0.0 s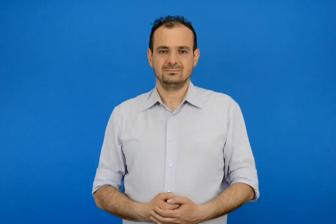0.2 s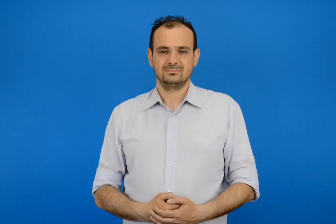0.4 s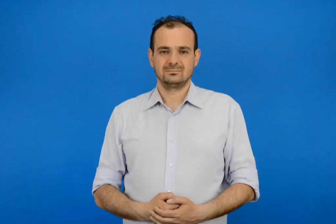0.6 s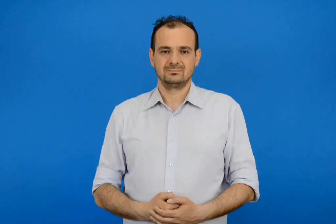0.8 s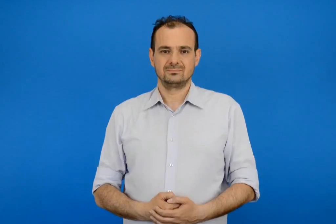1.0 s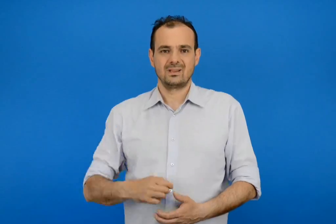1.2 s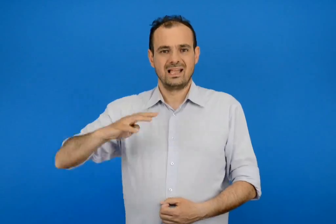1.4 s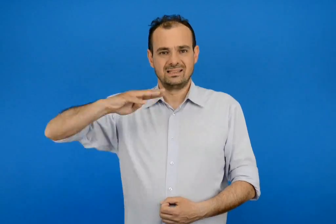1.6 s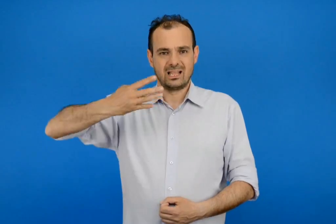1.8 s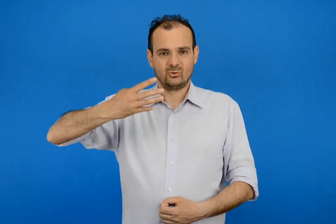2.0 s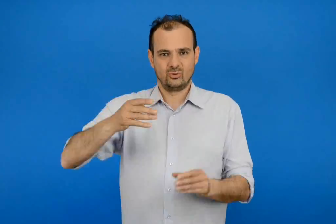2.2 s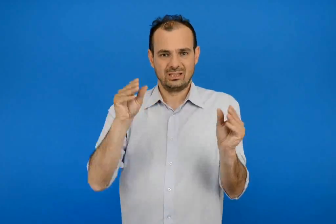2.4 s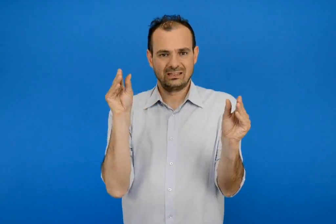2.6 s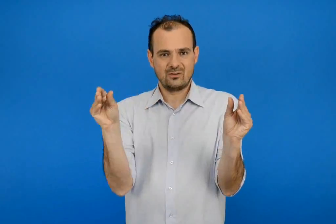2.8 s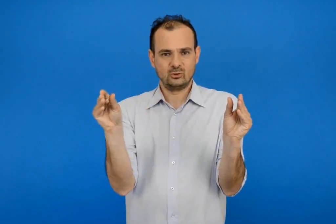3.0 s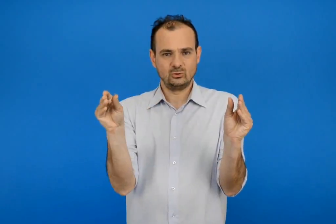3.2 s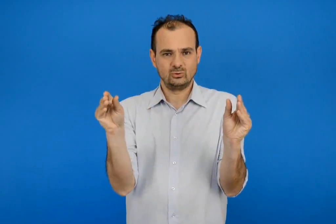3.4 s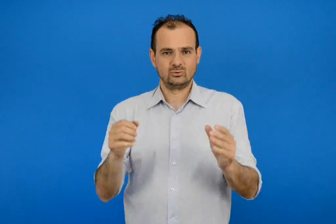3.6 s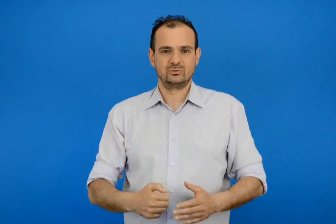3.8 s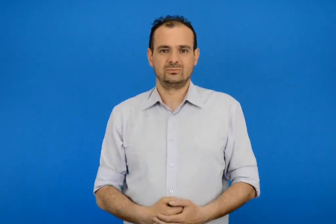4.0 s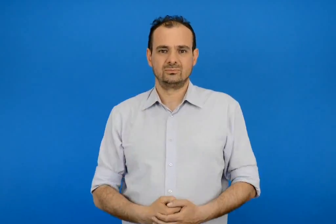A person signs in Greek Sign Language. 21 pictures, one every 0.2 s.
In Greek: δ τεύχος
